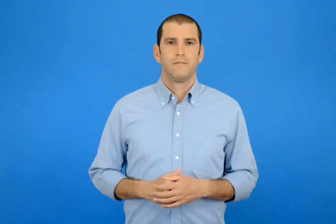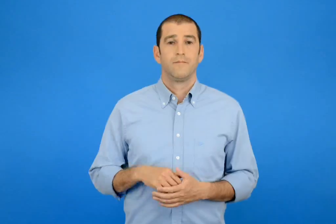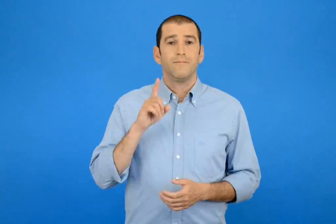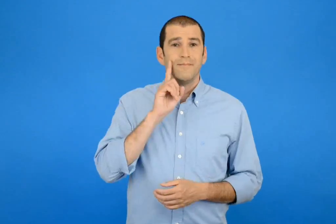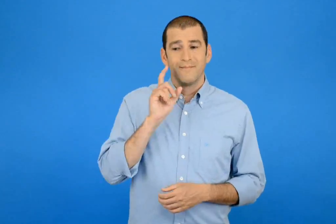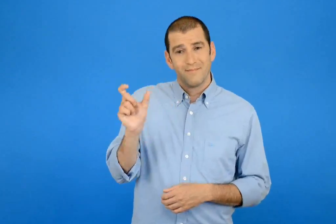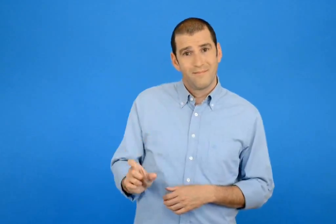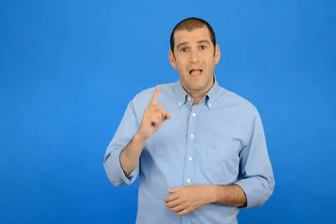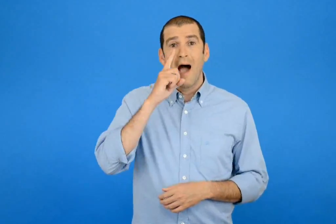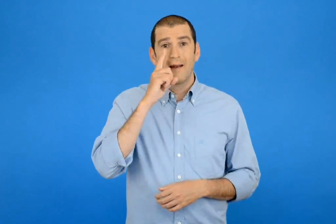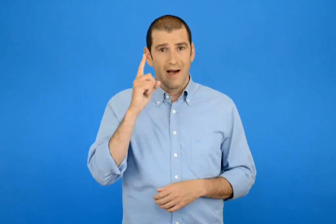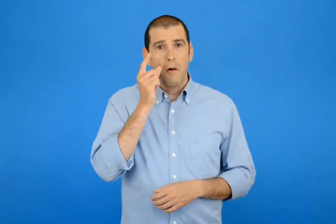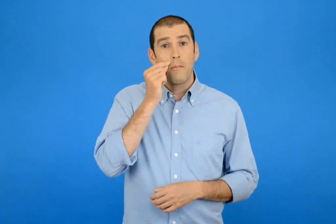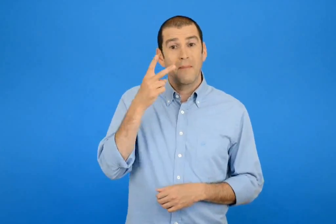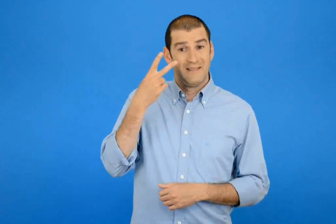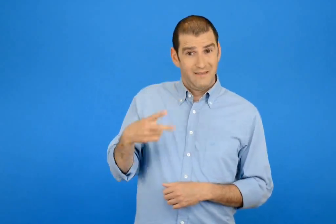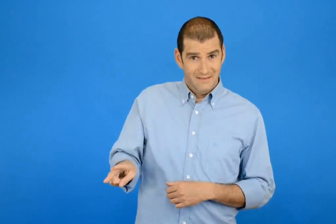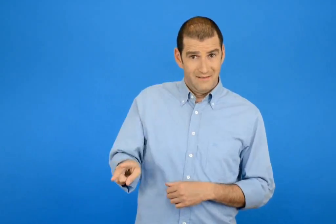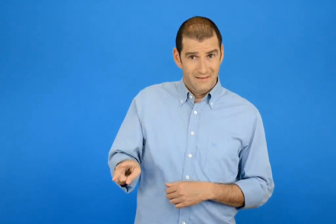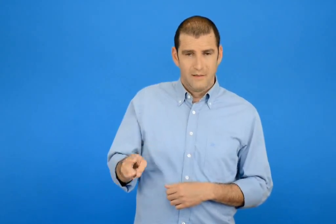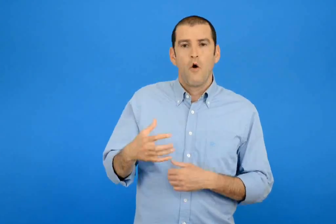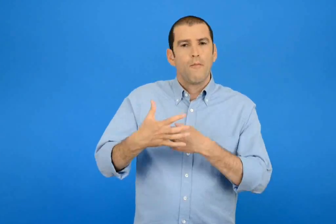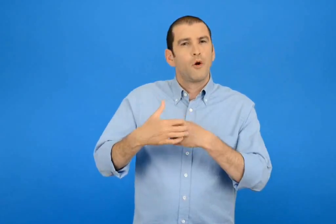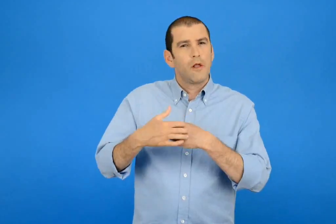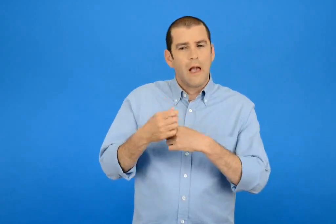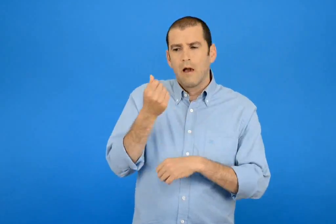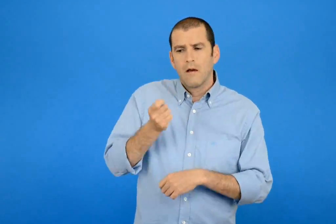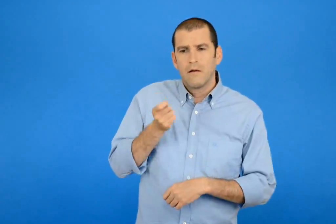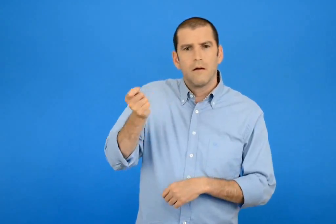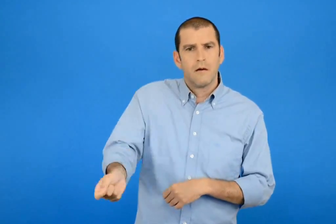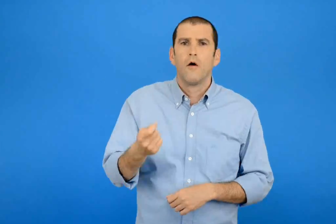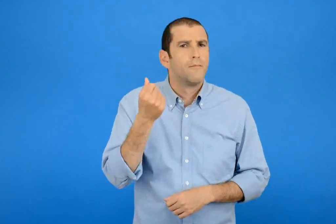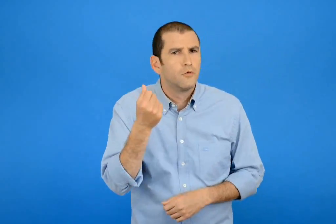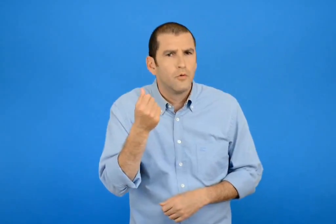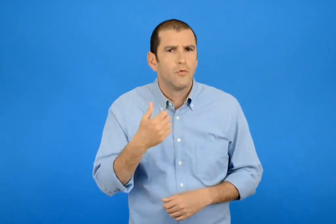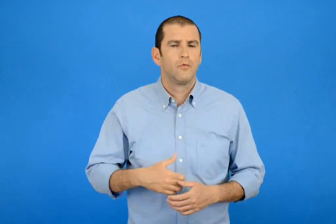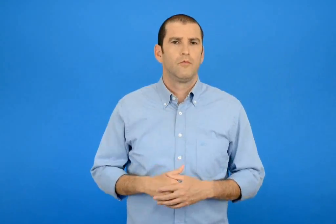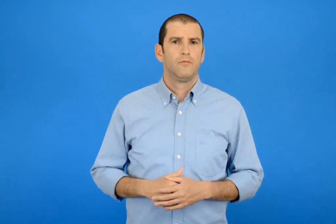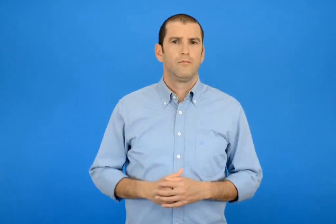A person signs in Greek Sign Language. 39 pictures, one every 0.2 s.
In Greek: πόσα χρήματα πρέπει να δώσει ο πατέρας της άννας για τα πορτοκάλια ;
